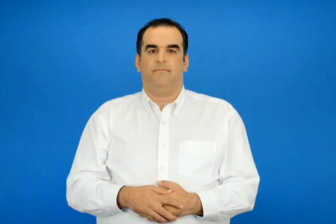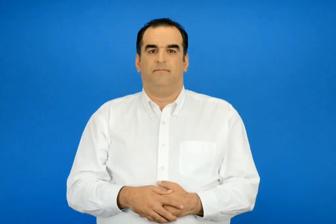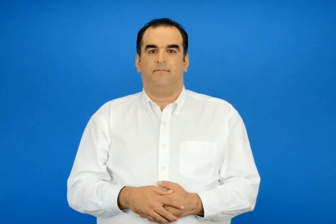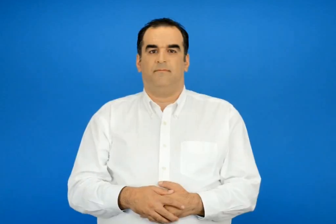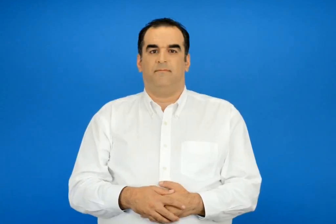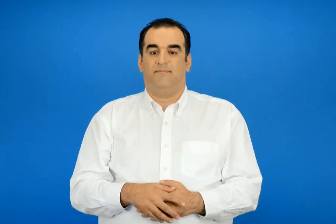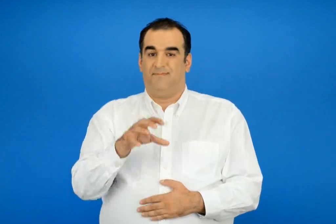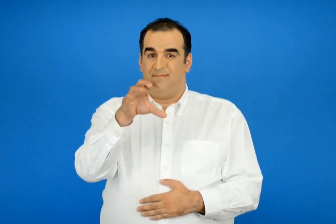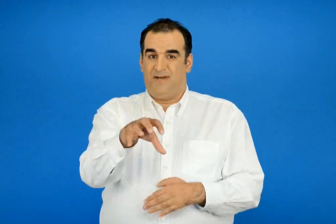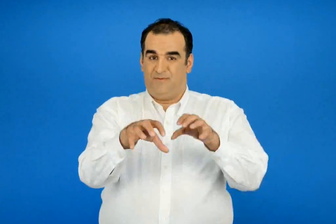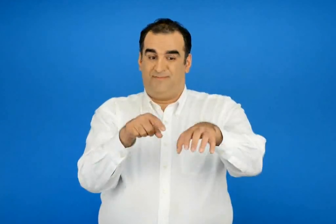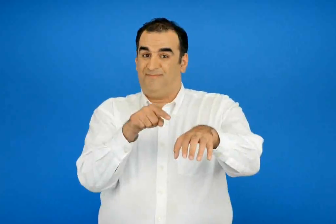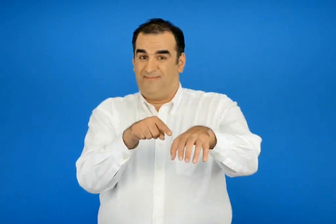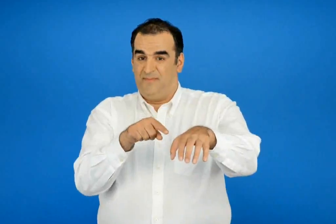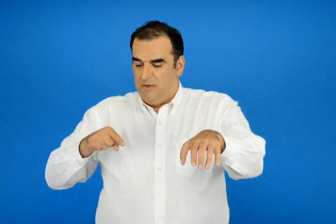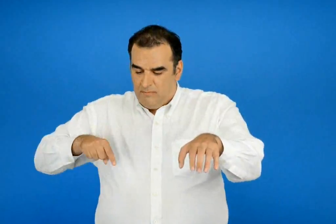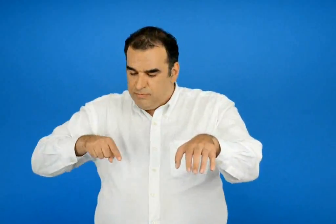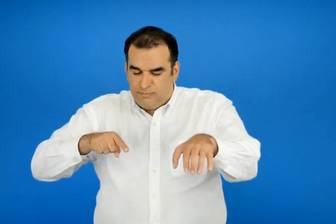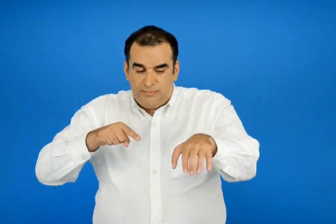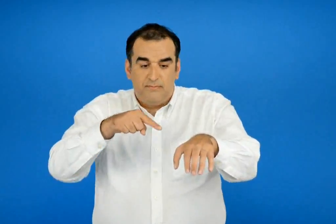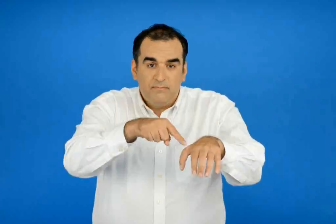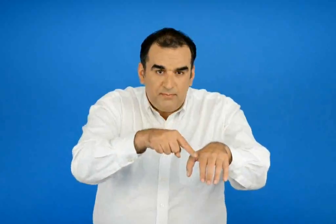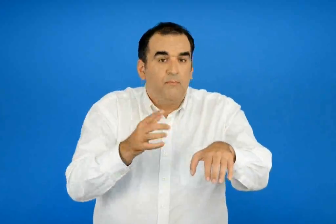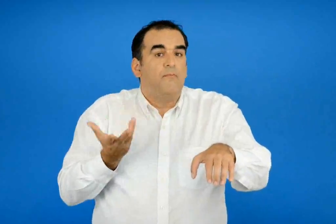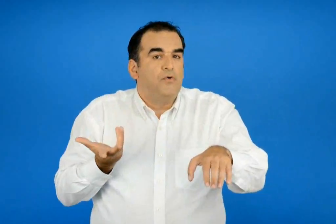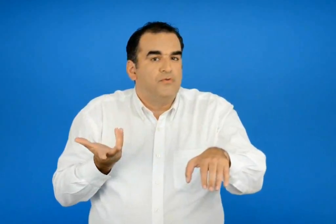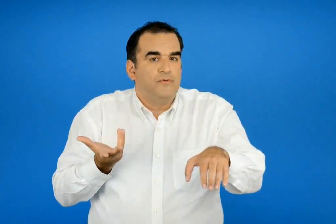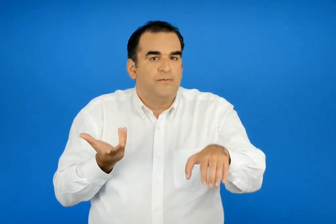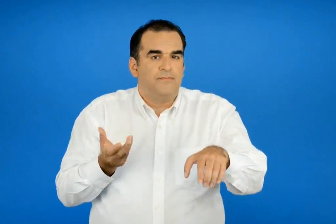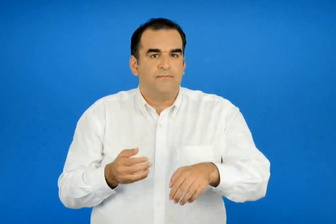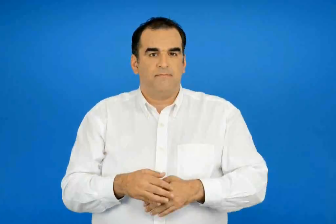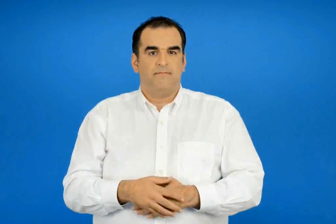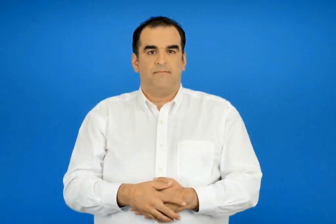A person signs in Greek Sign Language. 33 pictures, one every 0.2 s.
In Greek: πως θα φτάσουμε σε αυτό το μέρος
